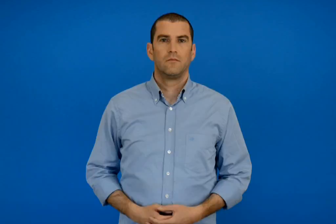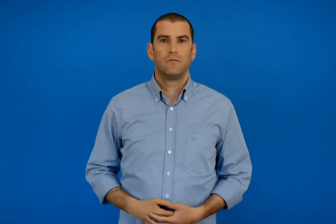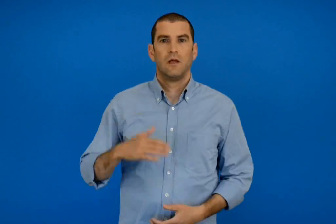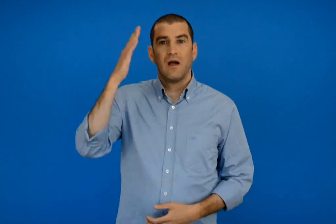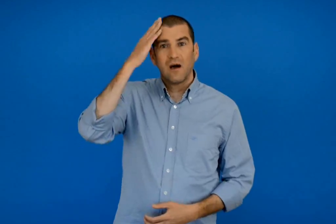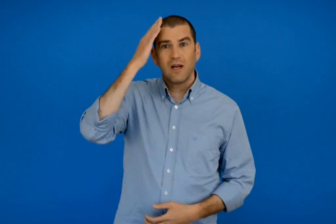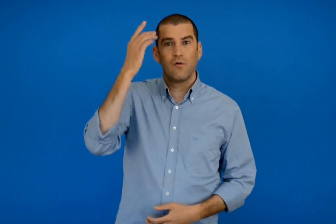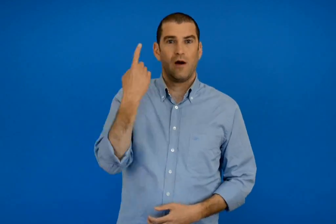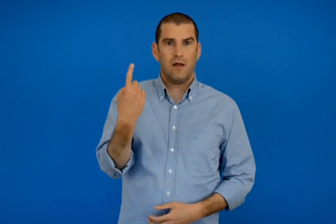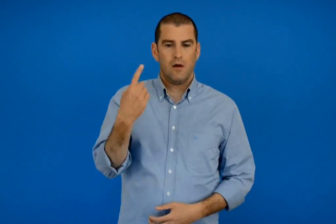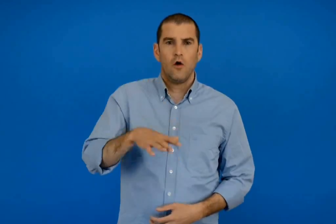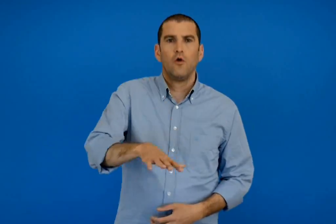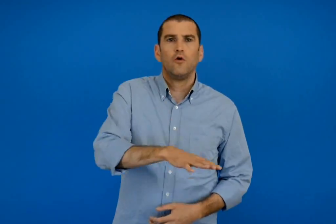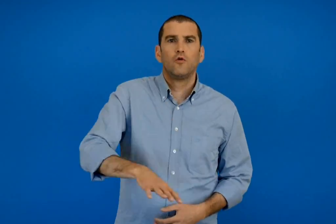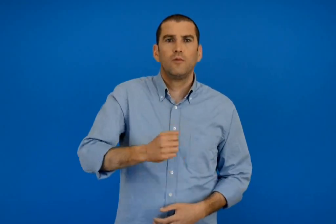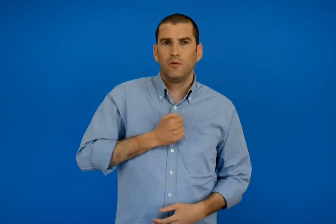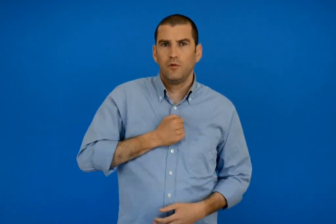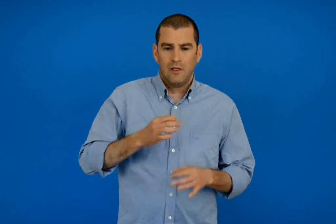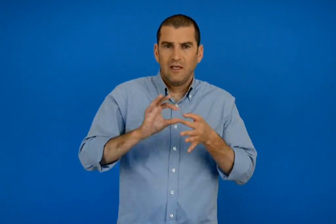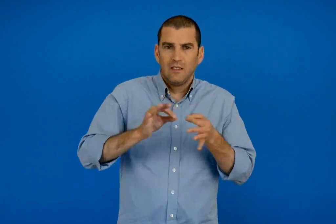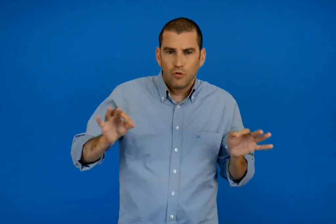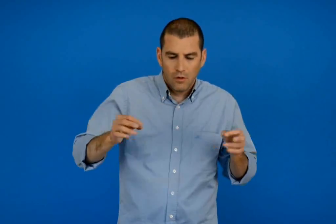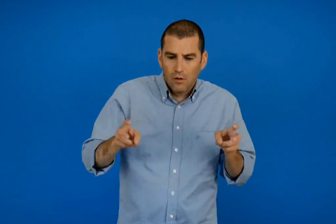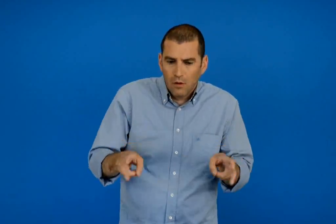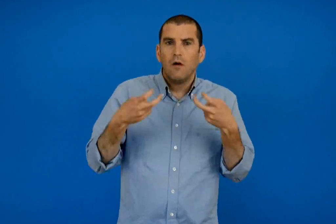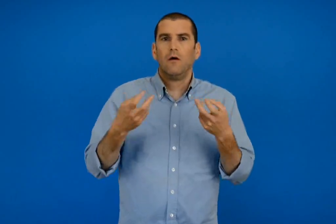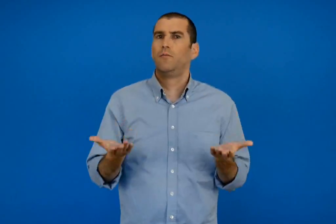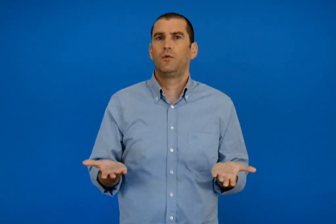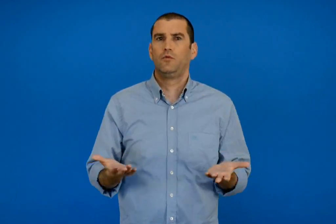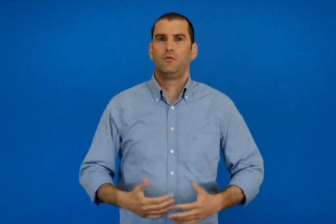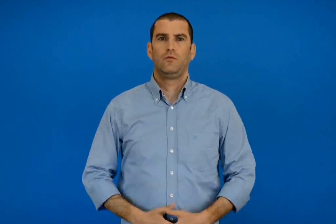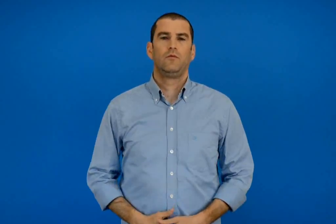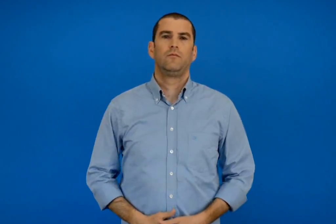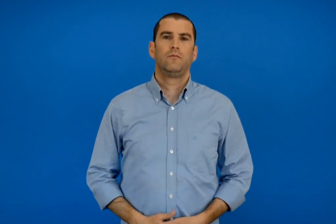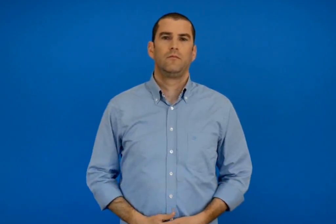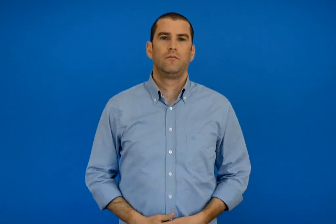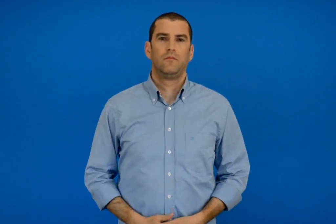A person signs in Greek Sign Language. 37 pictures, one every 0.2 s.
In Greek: κεφάλαιο 1 πως ανακαλύπτω την ιστορία του τόπου μου ;
